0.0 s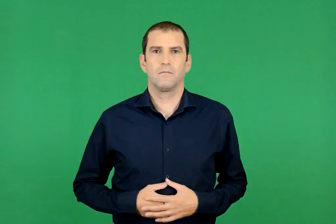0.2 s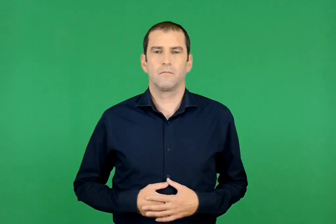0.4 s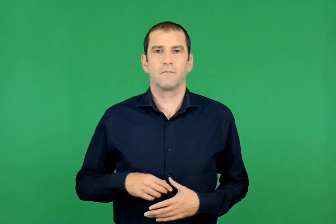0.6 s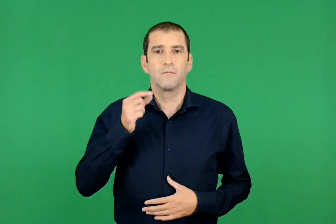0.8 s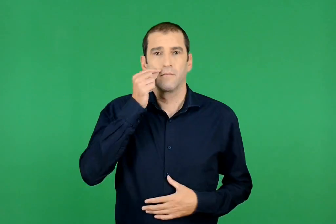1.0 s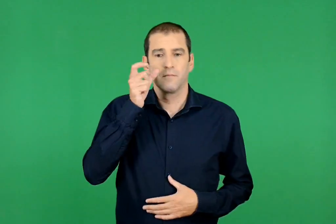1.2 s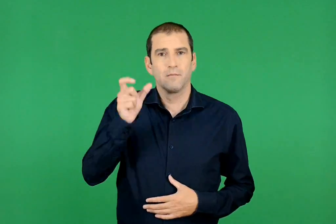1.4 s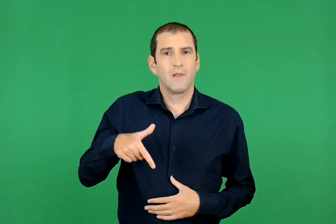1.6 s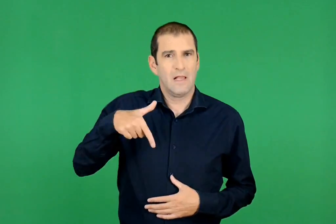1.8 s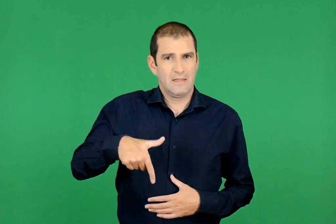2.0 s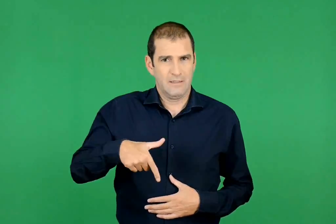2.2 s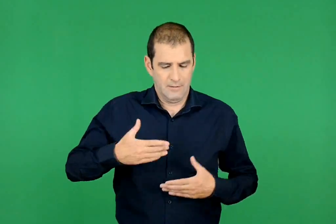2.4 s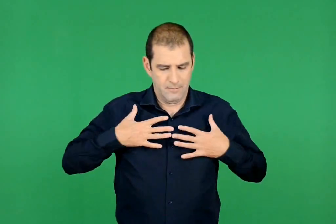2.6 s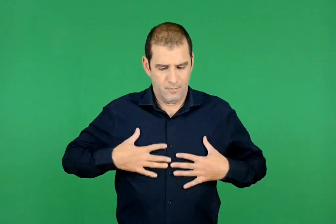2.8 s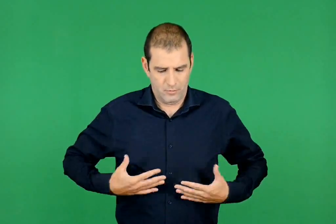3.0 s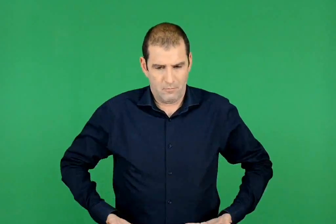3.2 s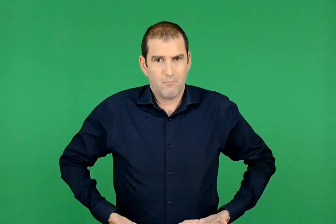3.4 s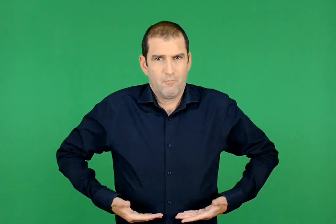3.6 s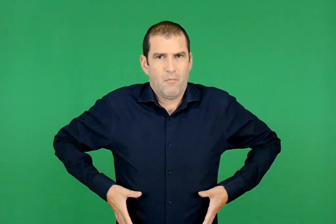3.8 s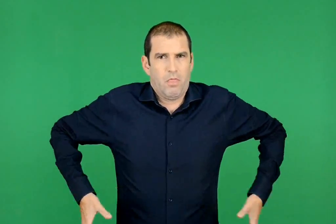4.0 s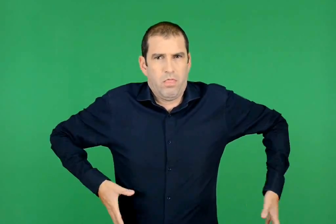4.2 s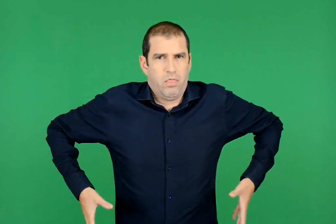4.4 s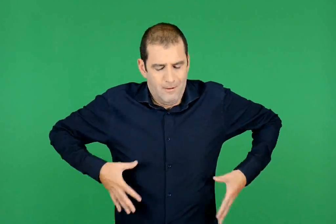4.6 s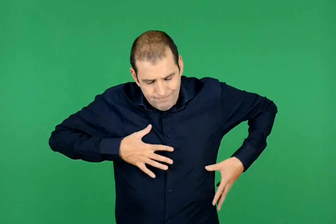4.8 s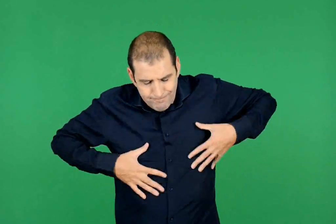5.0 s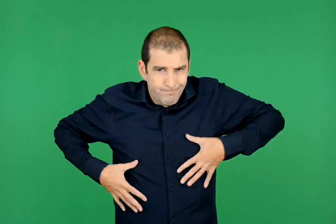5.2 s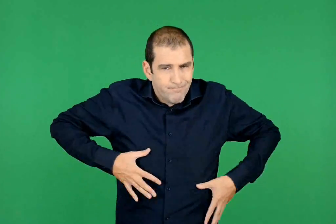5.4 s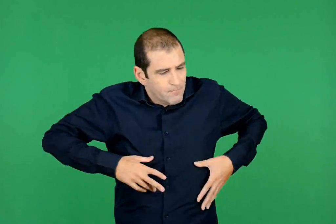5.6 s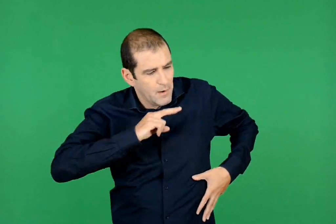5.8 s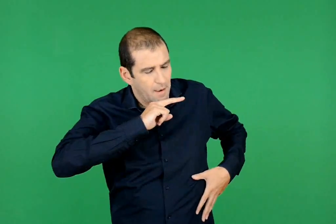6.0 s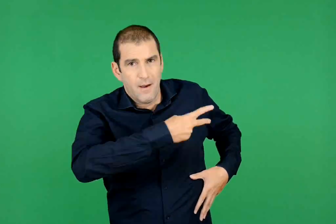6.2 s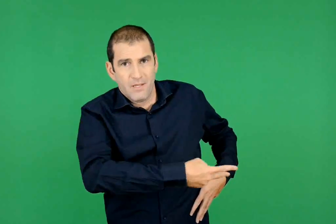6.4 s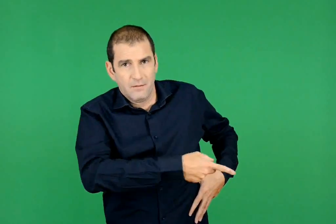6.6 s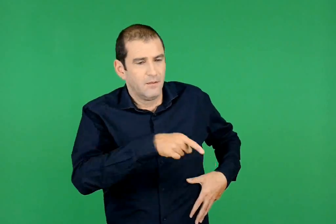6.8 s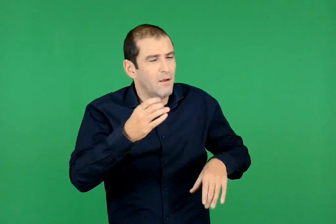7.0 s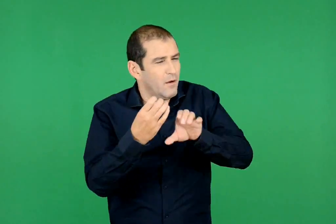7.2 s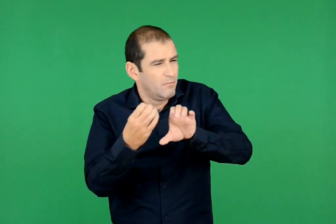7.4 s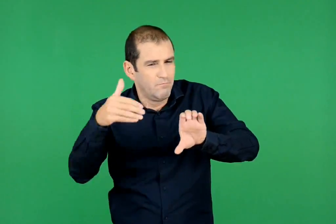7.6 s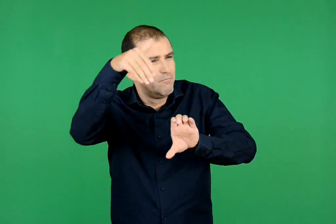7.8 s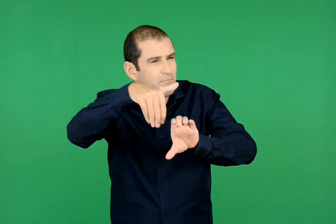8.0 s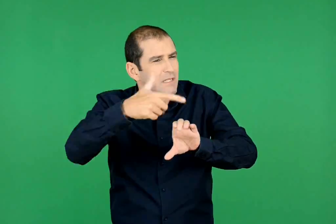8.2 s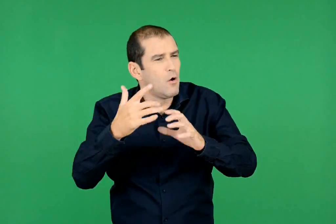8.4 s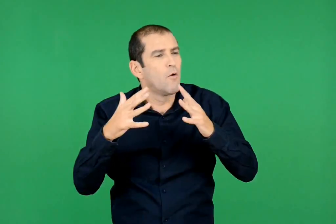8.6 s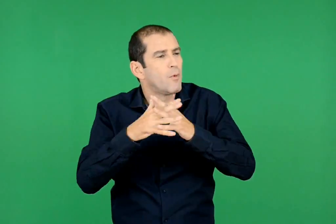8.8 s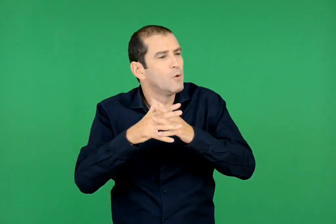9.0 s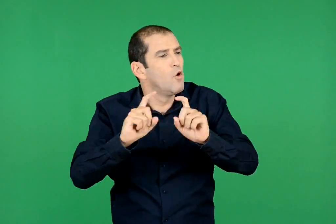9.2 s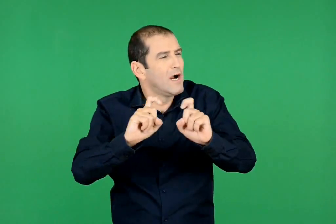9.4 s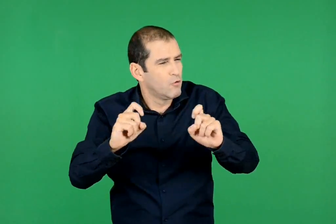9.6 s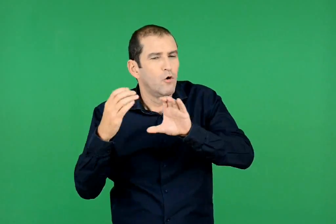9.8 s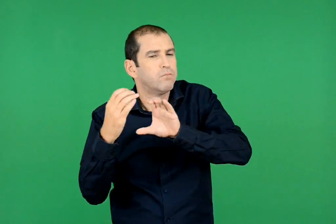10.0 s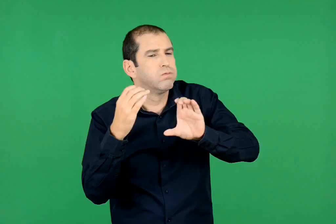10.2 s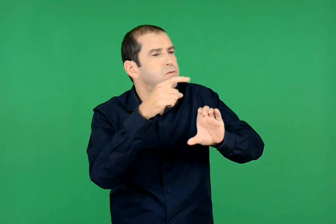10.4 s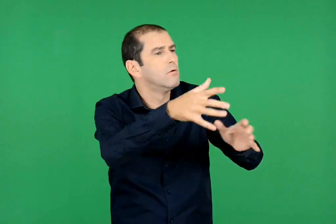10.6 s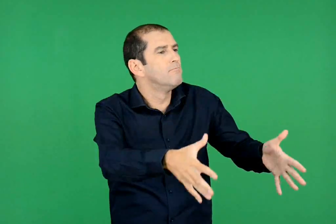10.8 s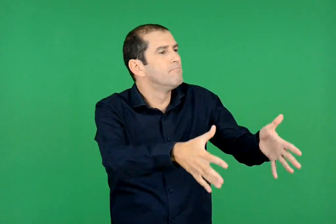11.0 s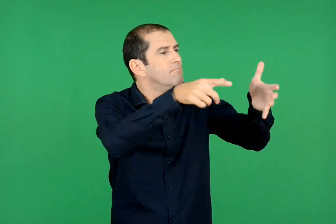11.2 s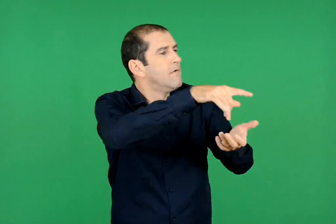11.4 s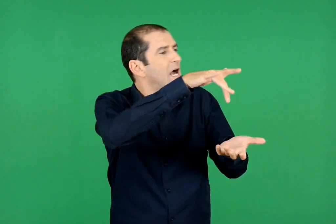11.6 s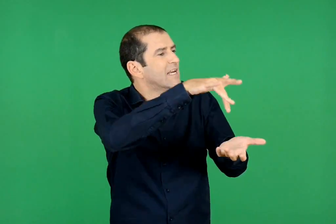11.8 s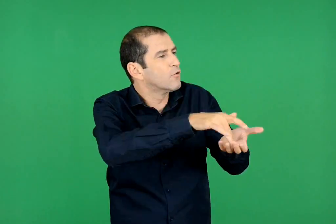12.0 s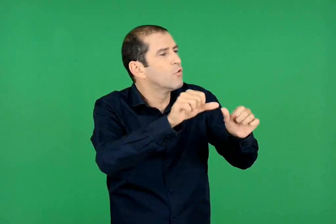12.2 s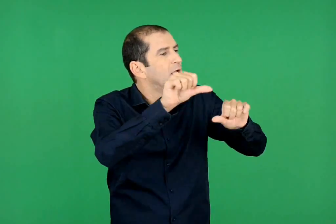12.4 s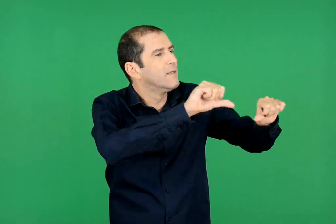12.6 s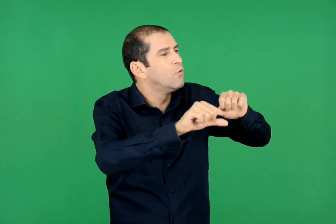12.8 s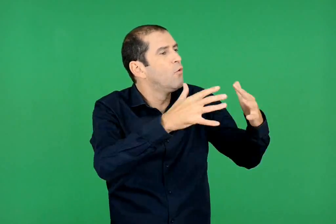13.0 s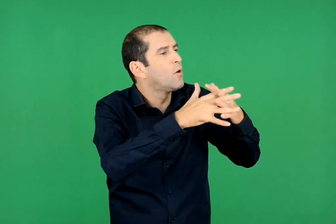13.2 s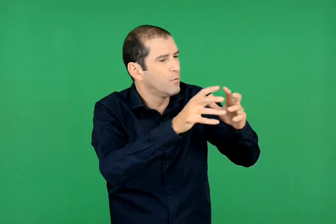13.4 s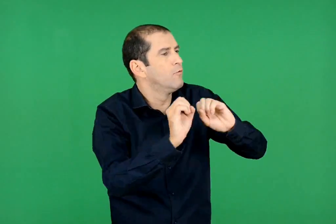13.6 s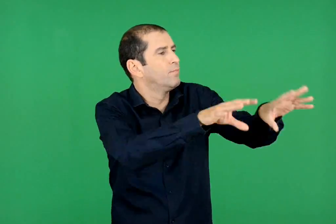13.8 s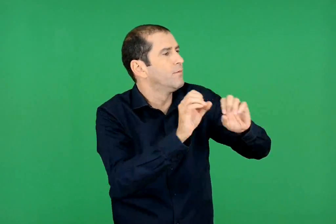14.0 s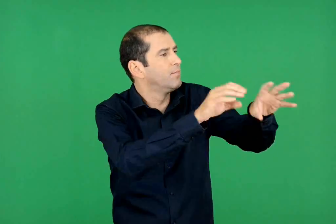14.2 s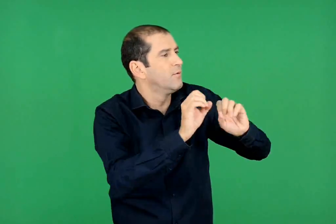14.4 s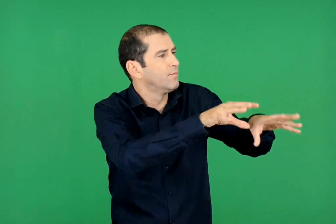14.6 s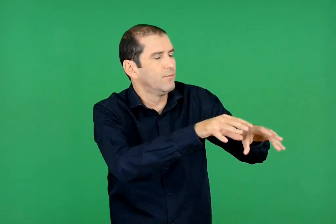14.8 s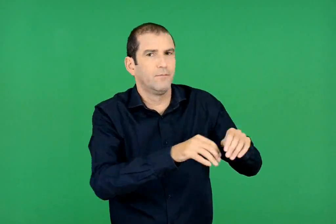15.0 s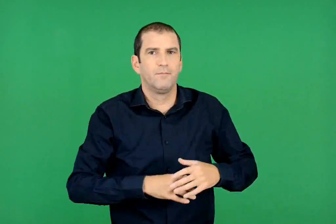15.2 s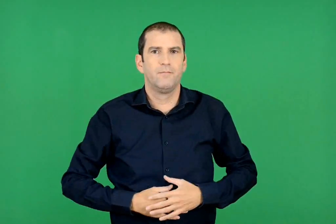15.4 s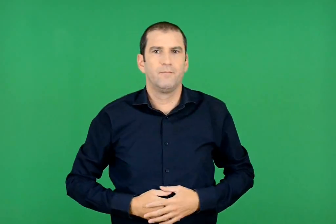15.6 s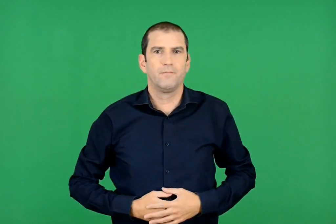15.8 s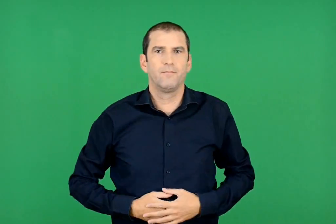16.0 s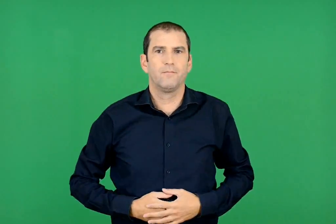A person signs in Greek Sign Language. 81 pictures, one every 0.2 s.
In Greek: πολεμικό υλικό , το πάνε στο κέντρο χημικού πολέμου , απάντησε ο γιάννης και κάτι ψαχούλευε μέσα στο μπλουζόν του
